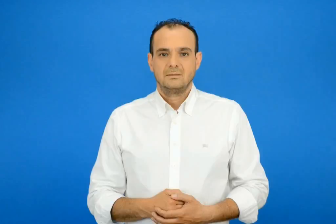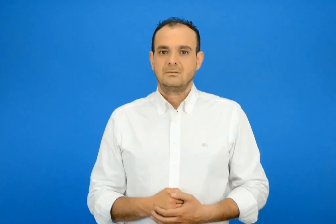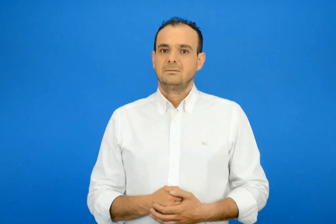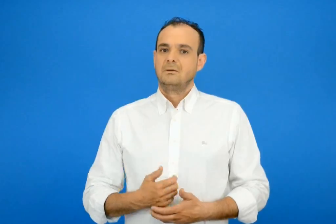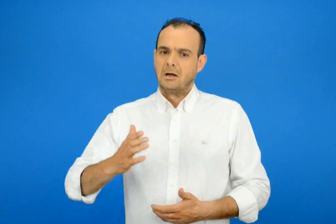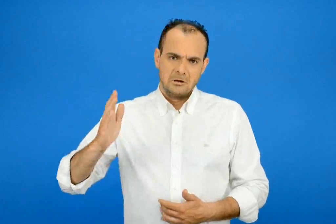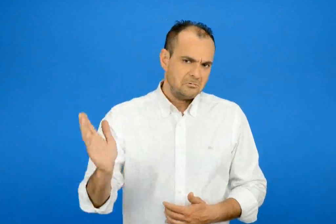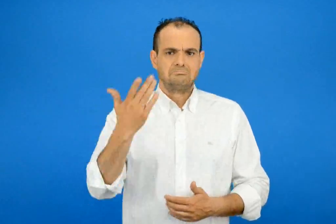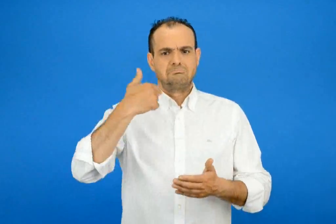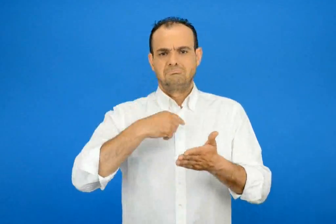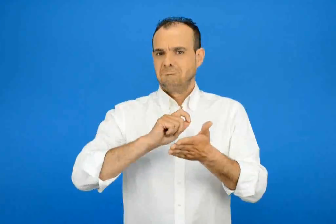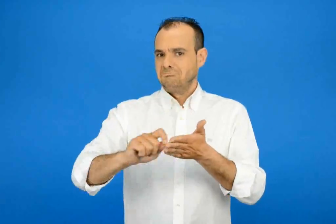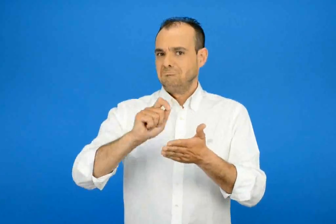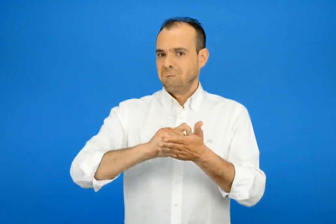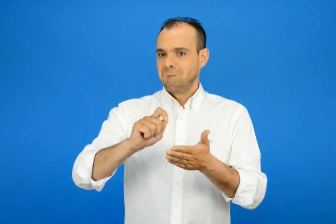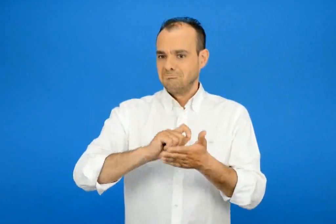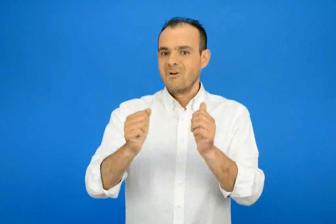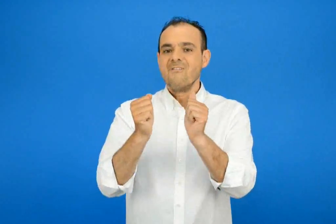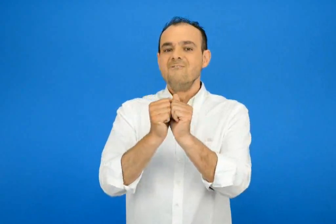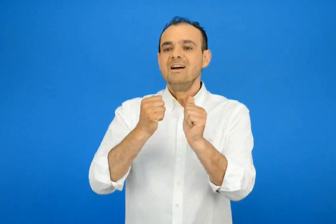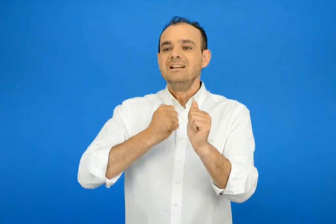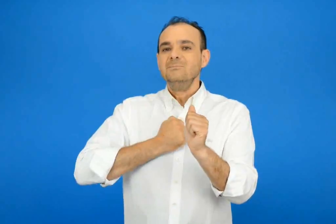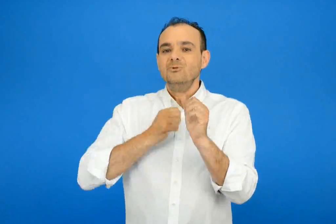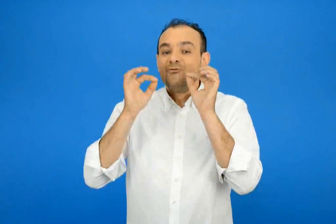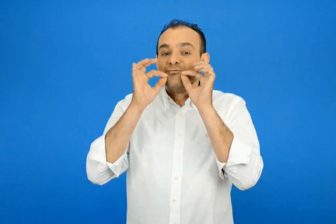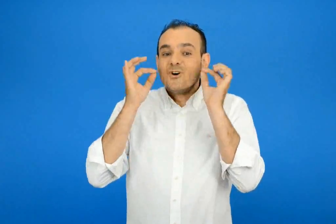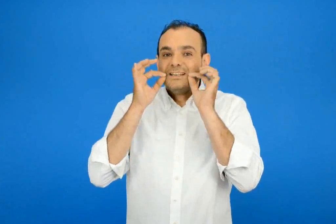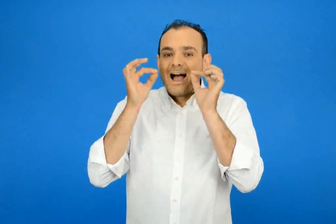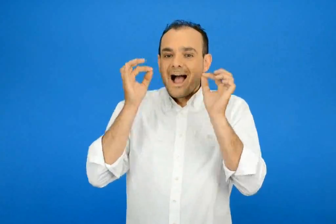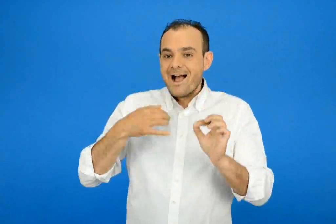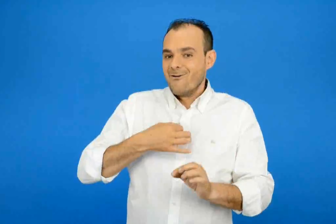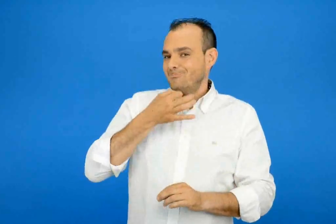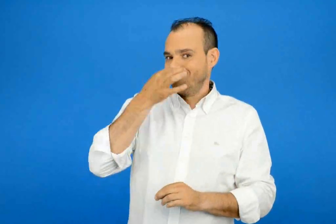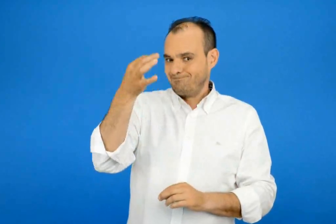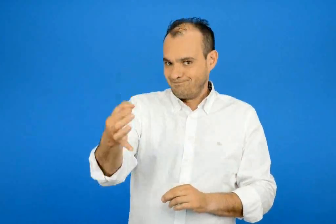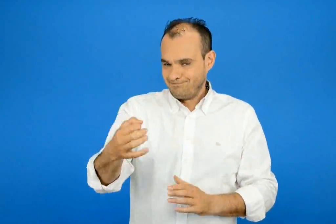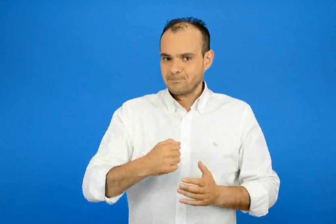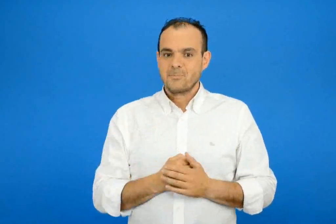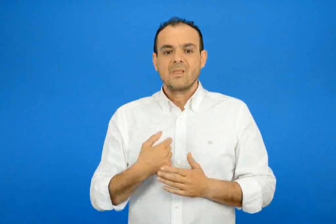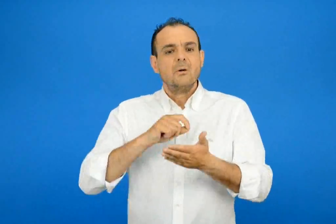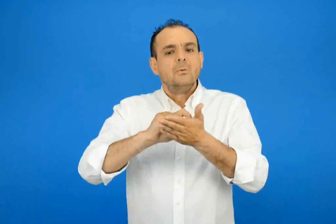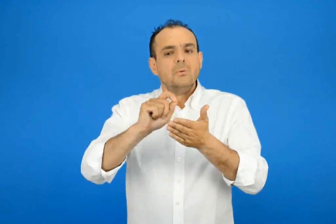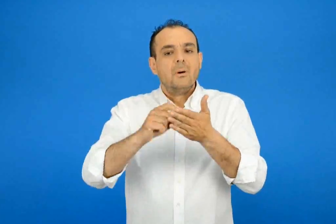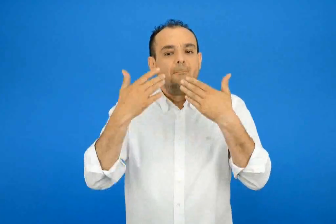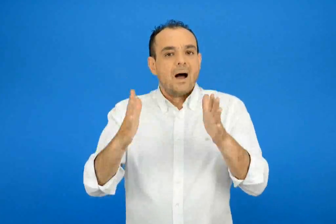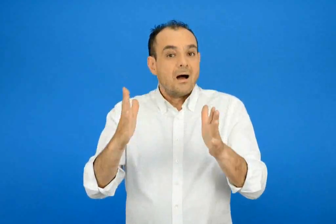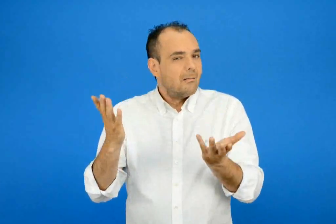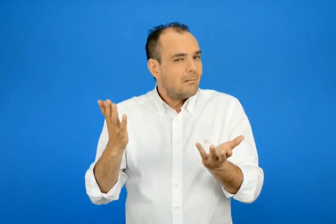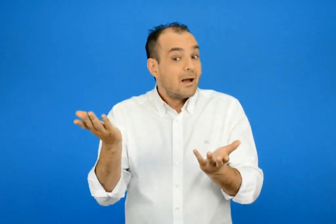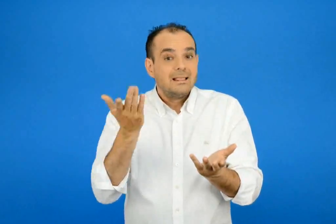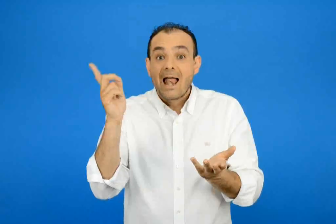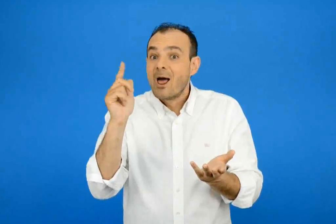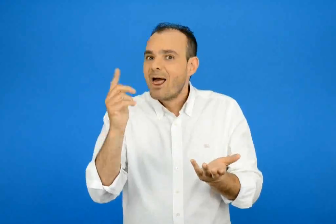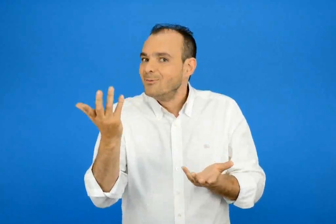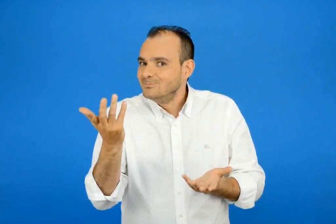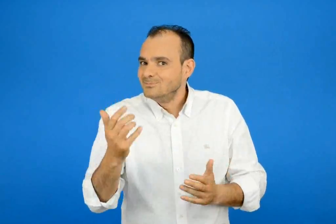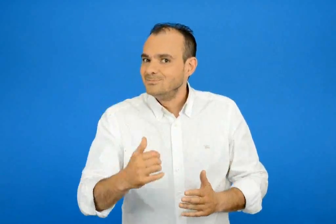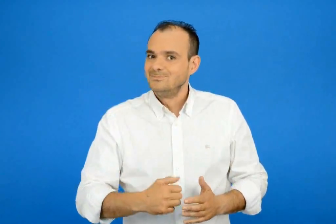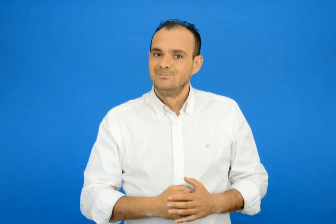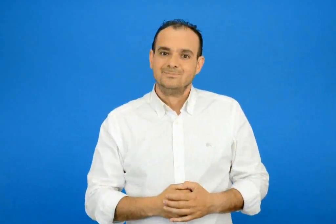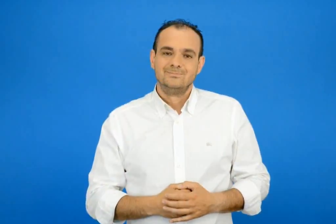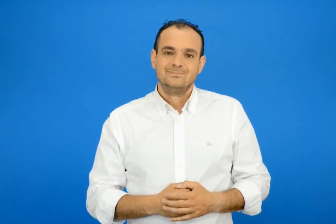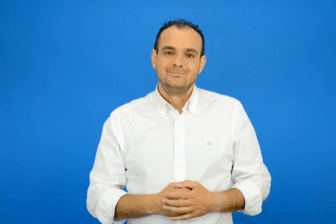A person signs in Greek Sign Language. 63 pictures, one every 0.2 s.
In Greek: ας γράψω λέω στη φίλη μου τη φώκια σου έγραψα όμως και για κάτι άλλο
